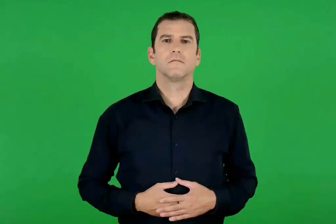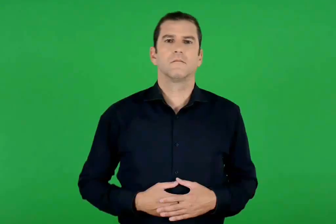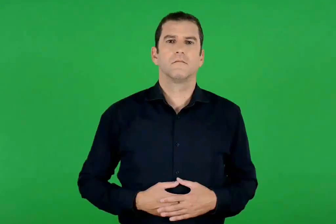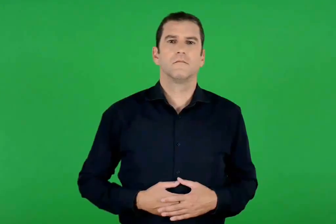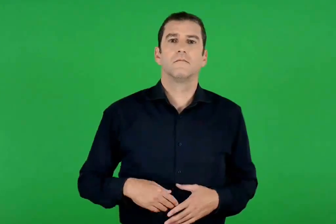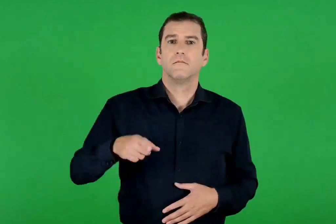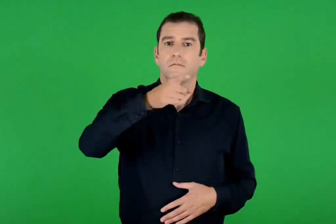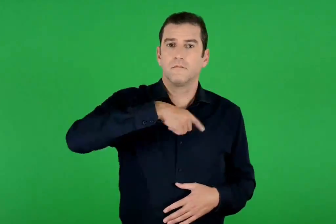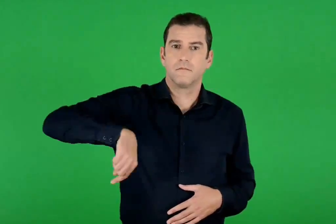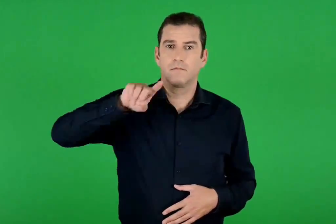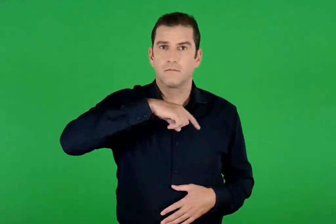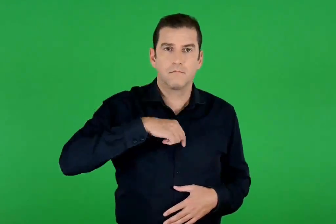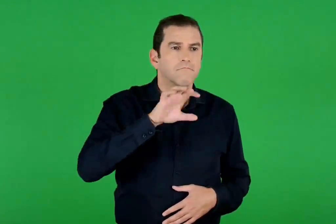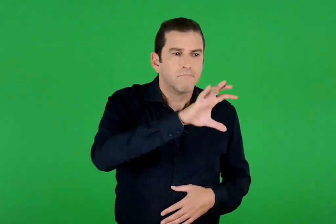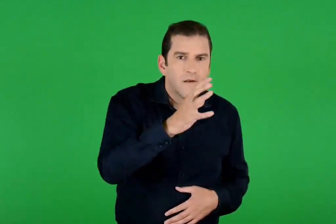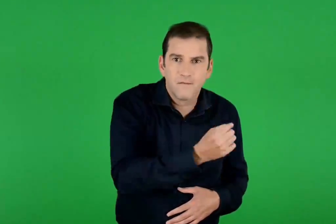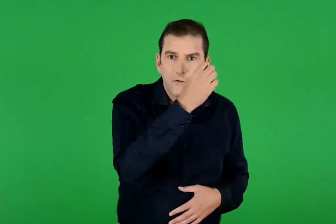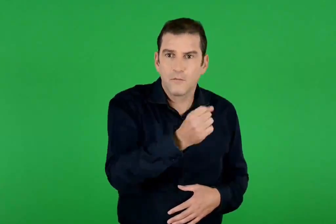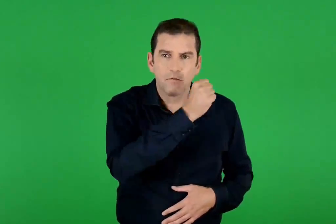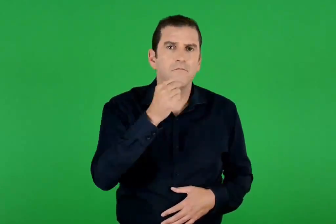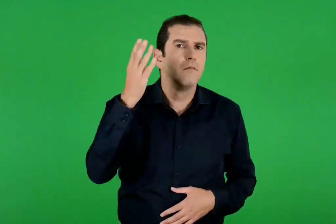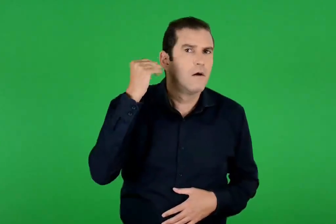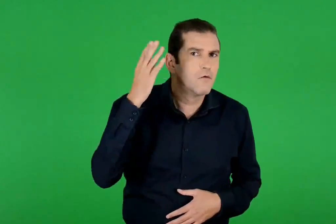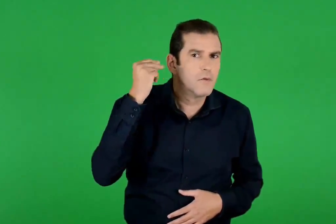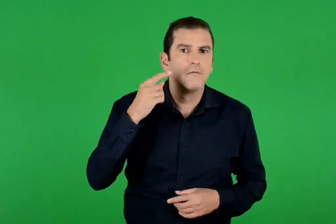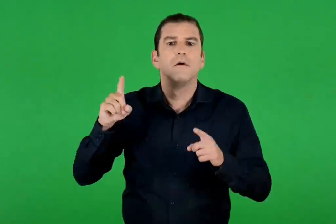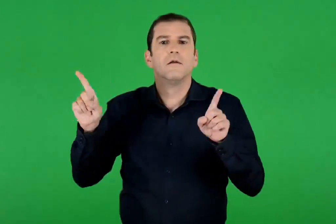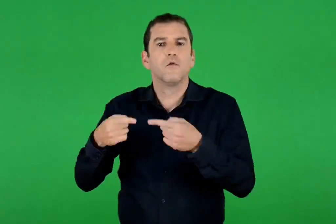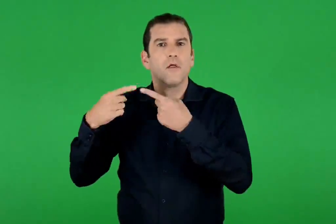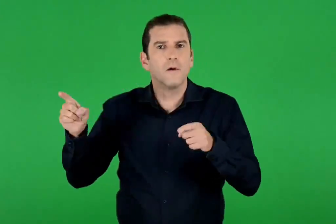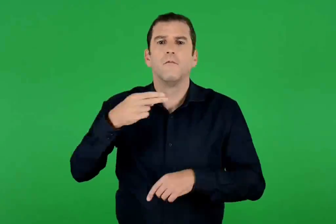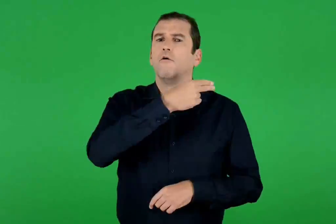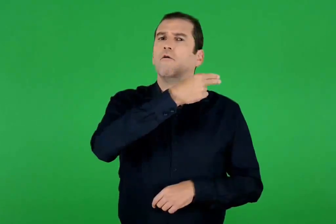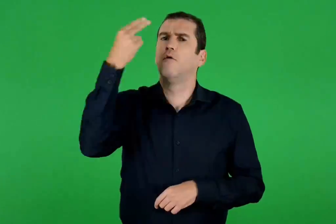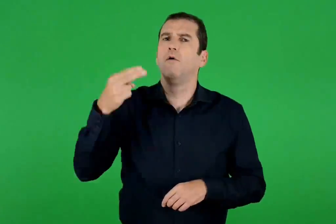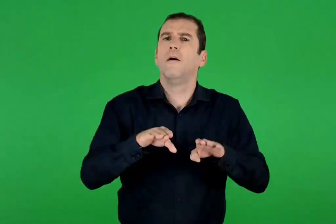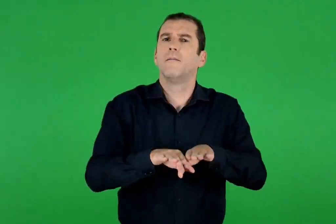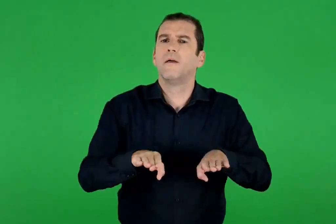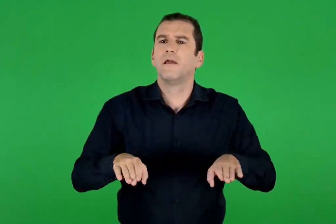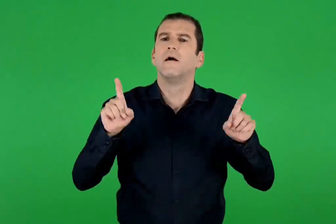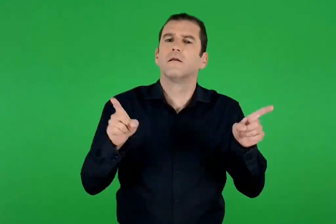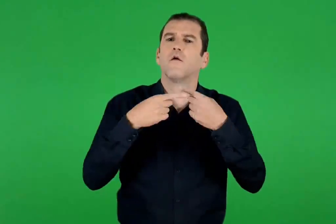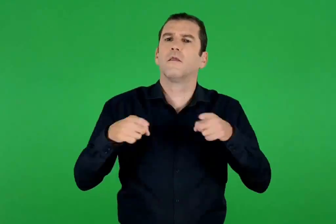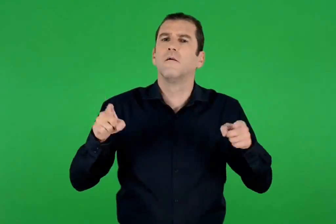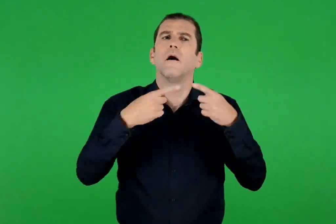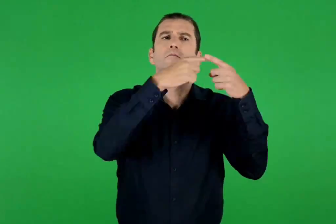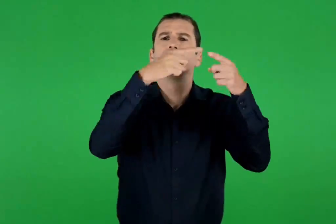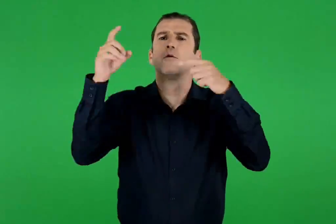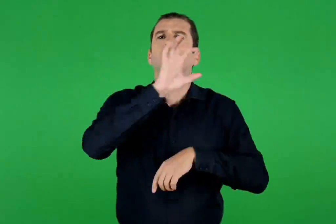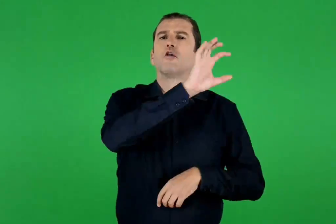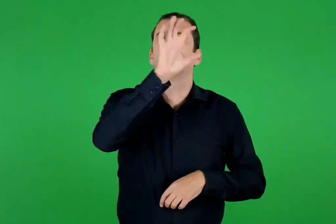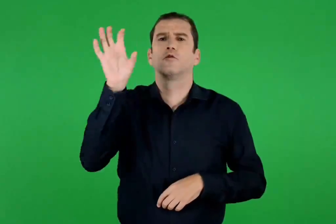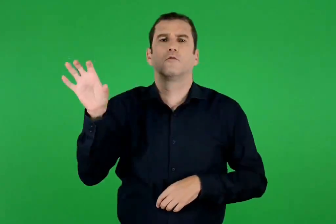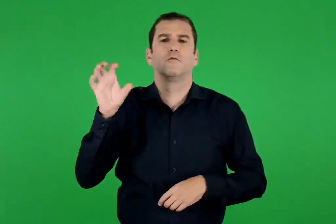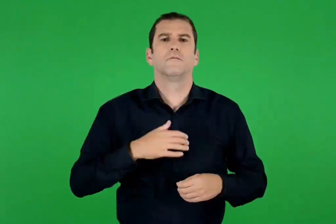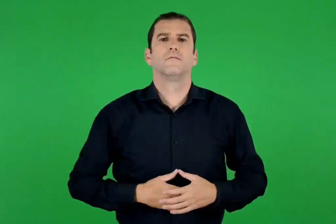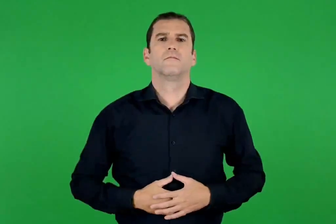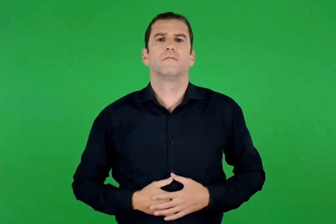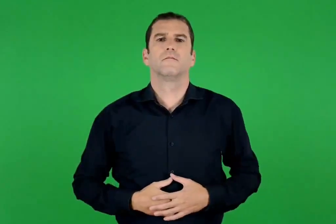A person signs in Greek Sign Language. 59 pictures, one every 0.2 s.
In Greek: βρίσκουμε , ακούμε και τραγουδάμε γνωστά παιδικά τραγούδια από διάφορες χώρες
